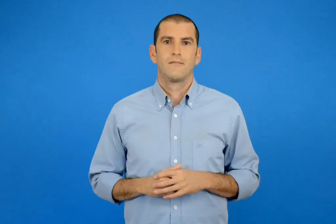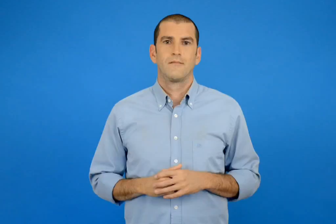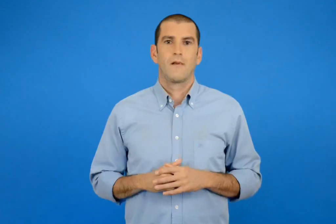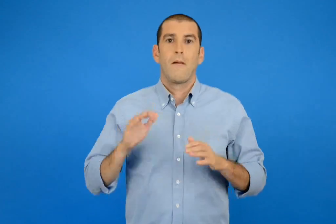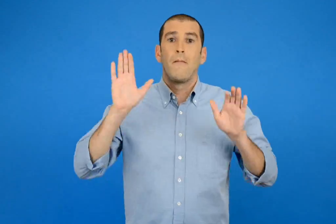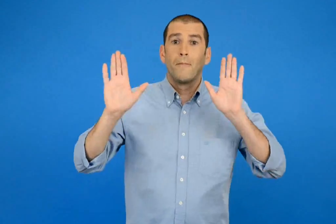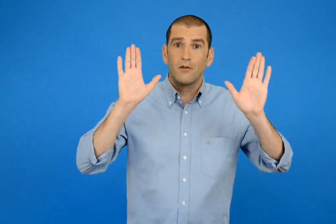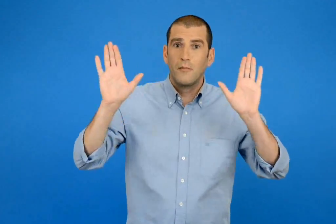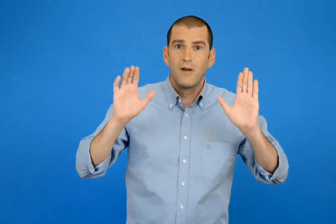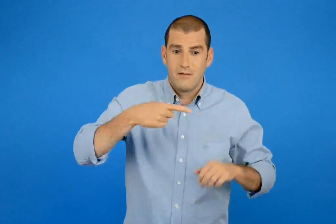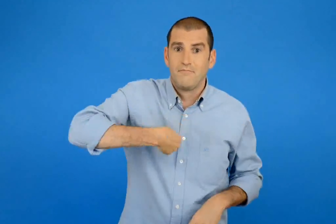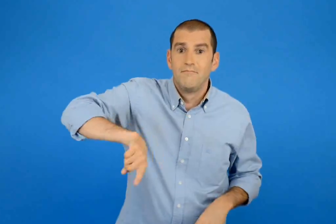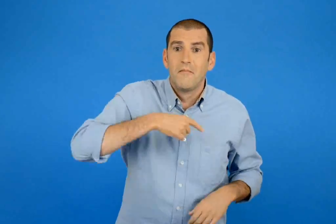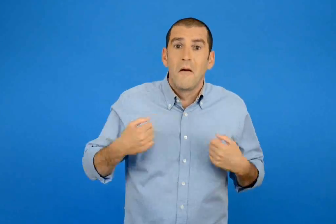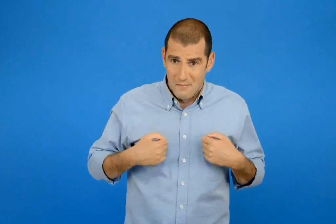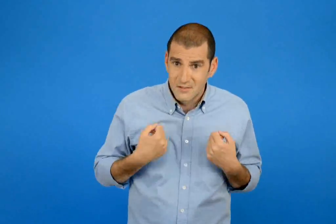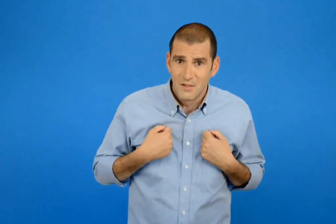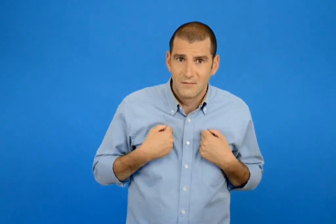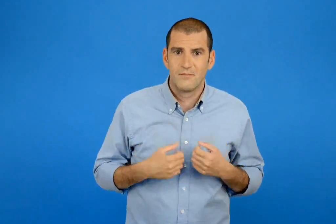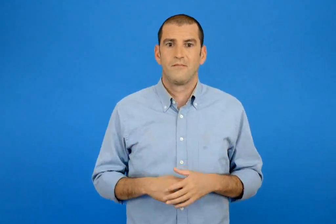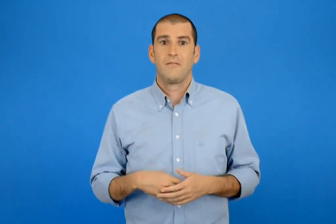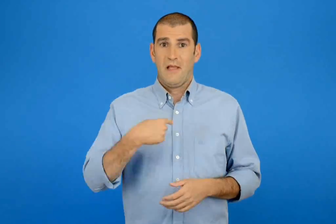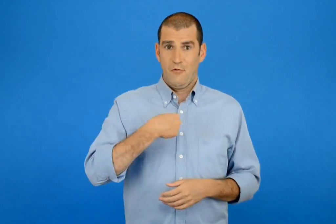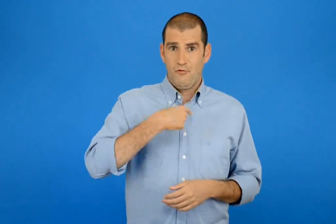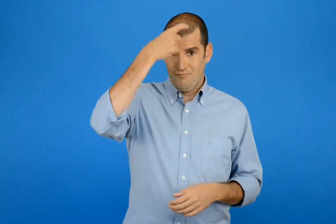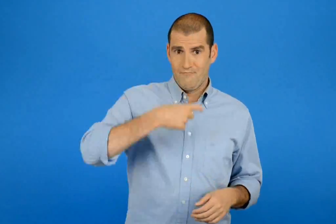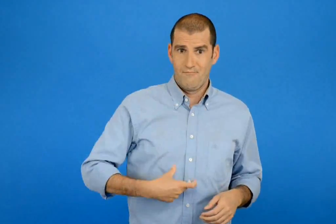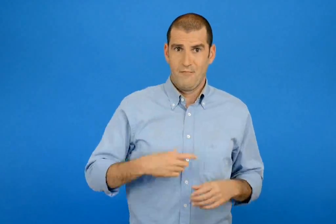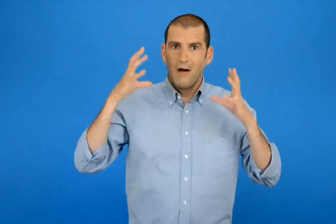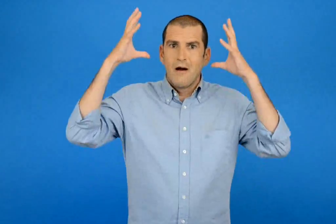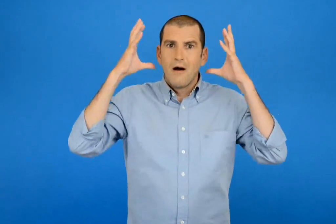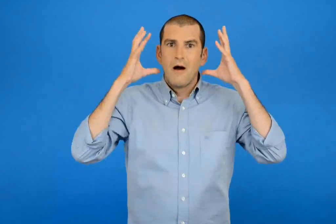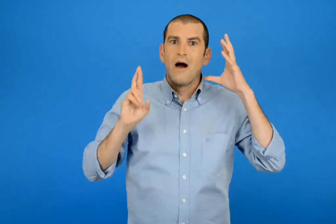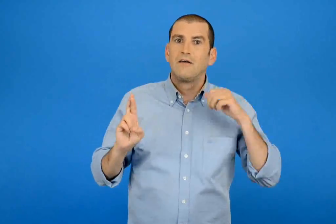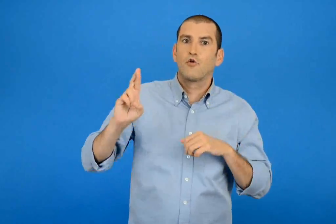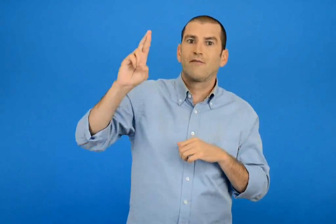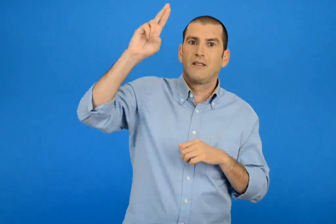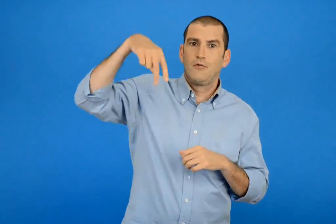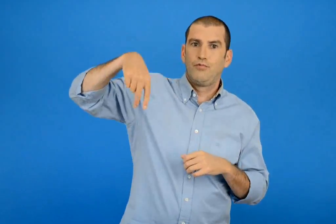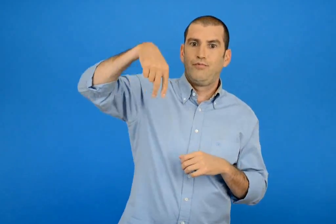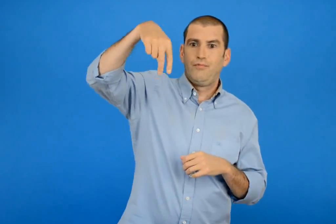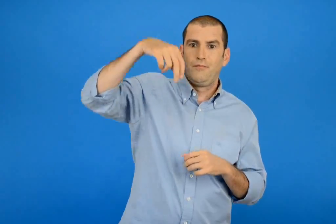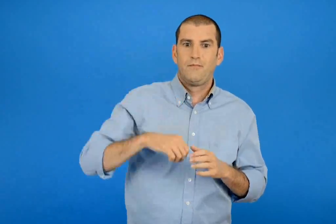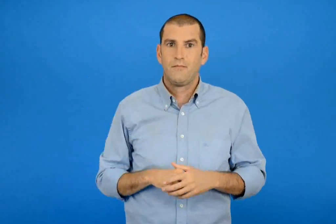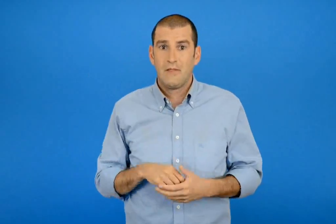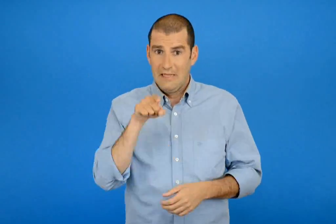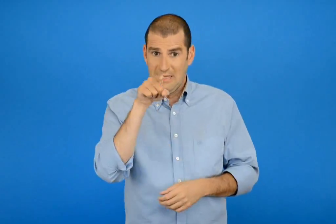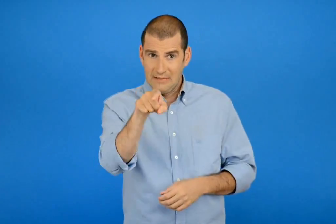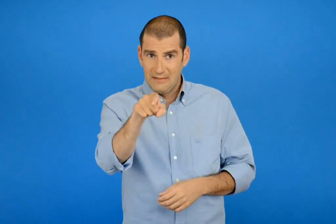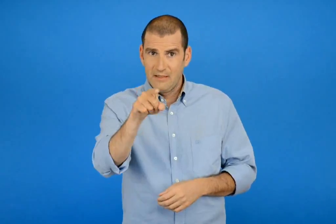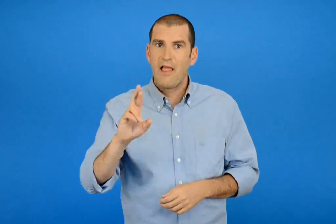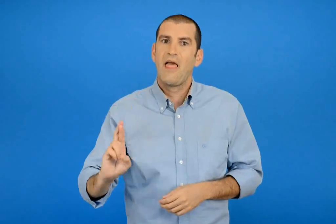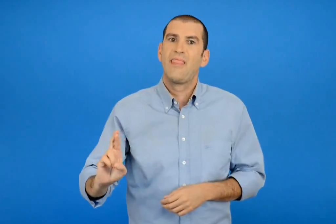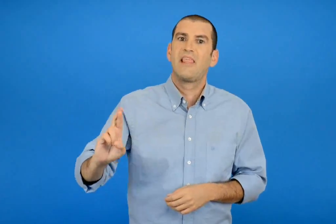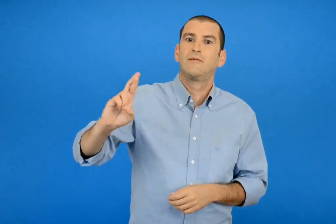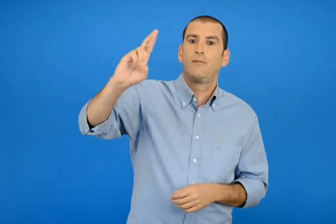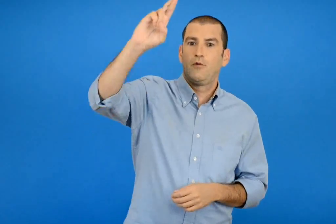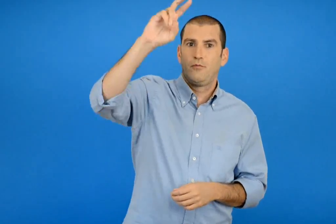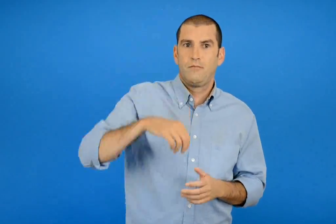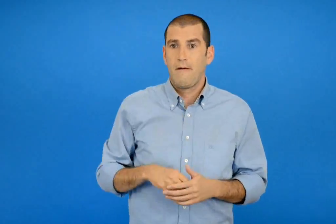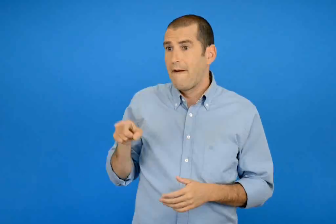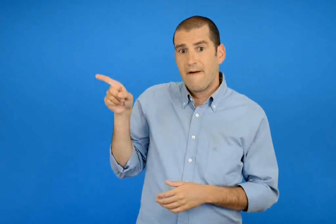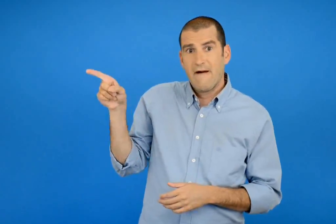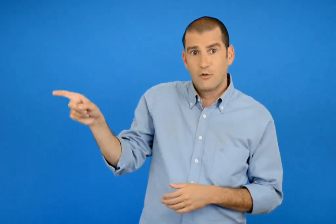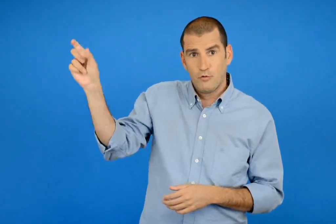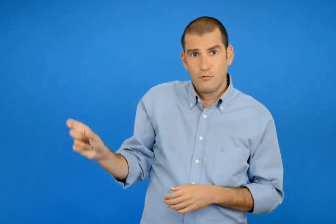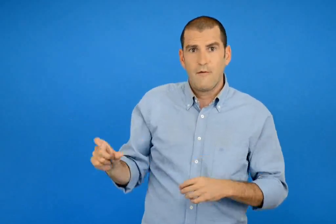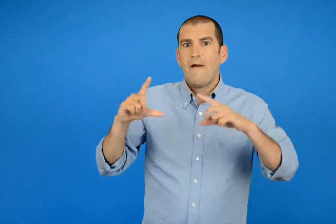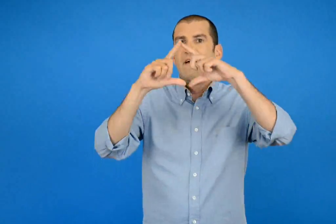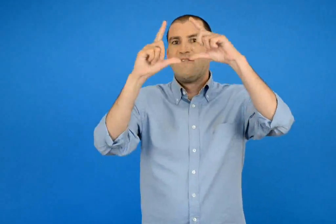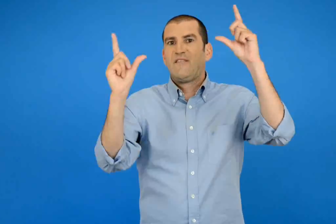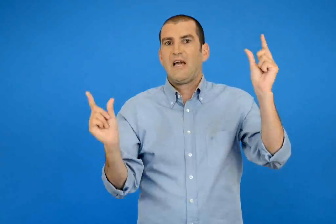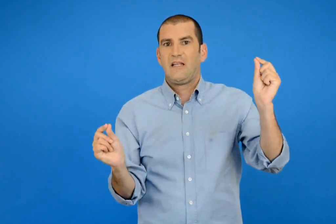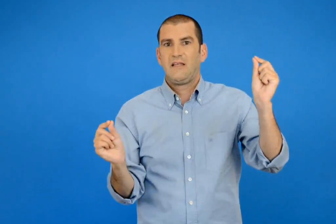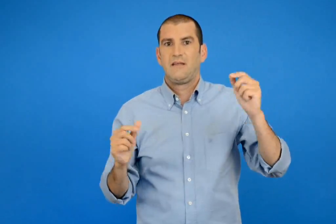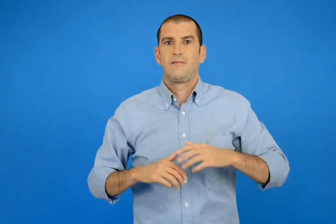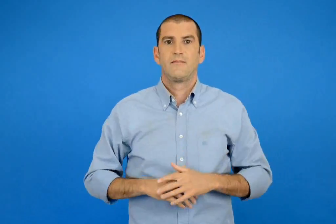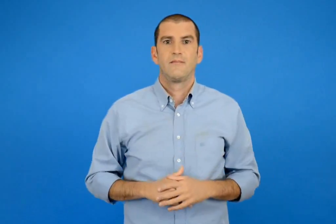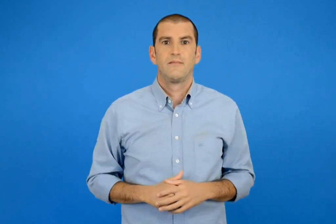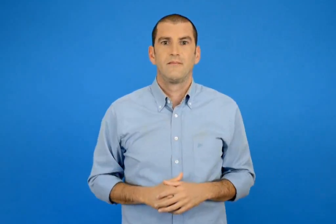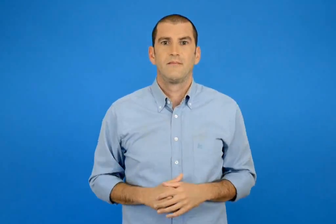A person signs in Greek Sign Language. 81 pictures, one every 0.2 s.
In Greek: παίζουμε παντομίμα ; εγώ είμαι αστροναύτης εσύ είσαι διαστημόπλοιο αυτός είναι φεγγάρι
